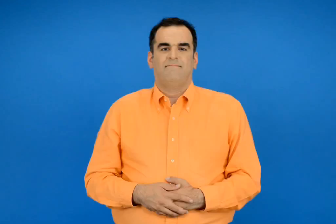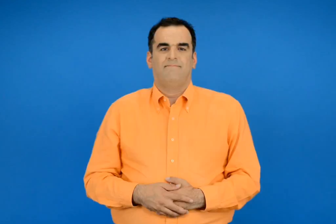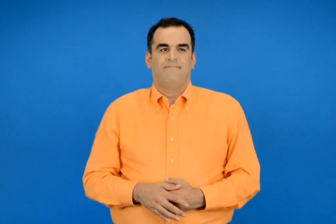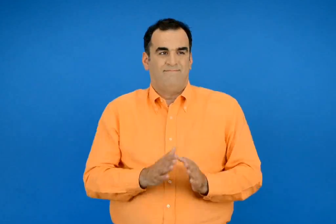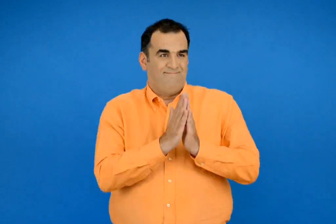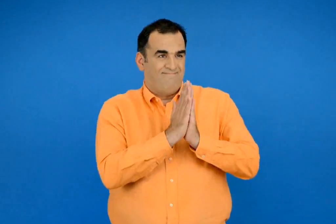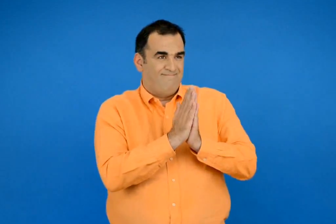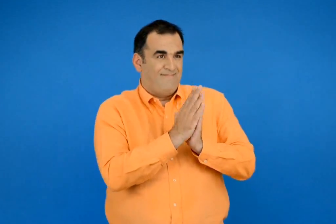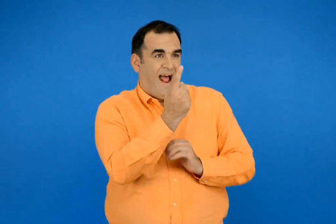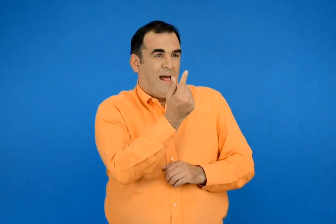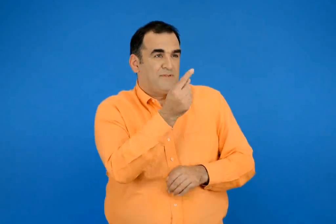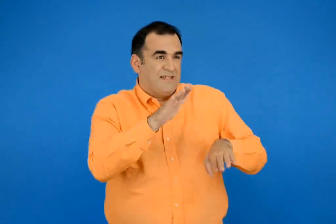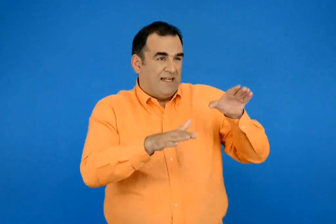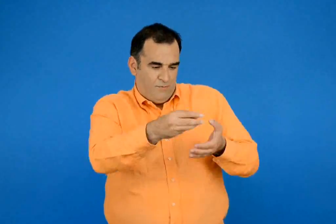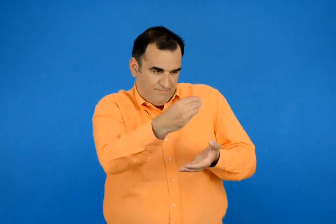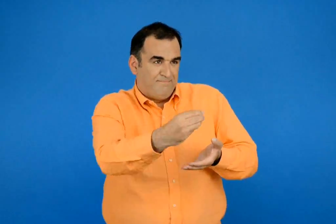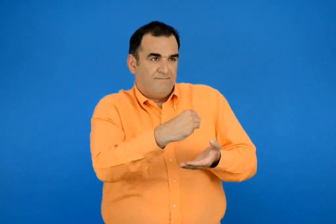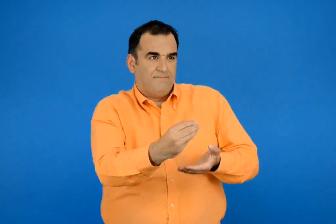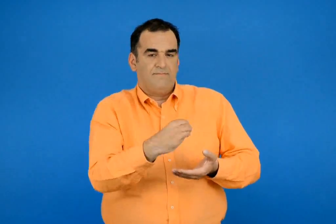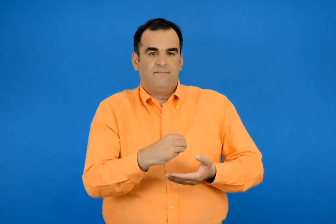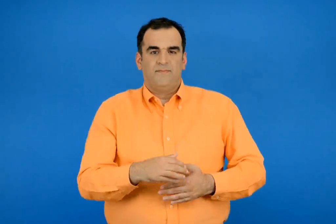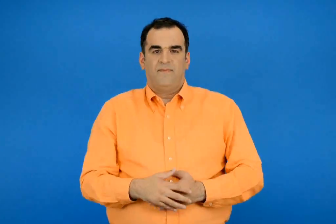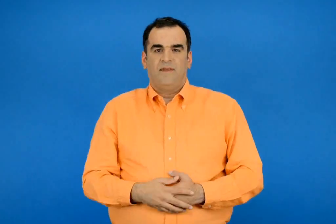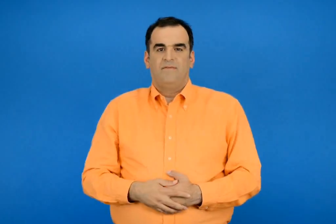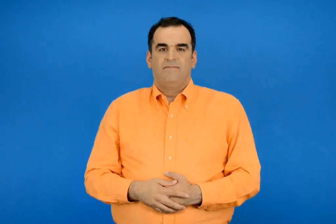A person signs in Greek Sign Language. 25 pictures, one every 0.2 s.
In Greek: βαλτέ μου σας παρακαλώ ενάμισι κιλό
